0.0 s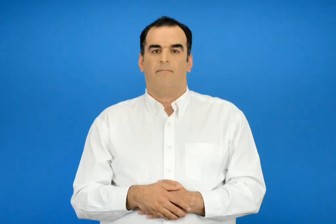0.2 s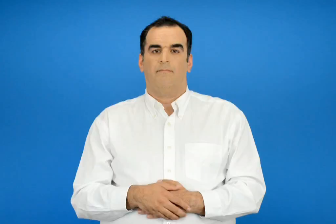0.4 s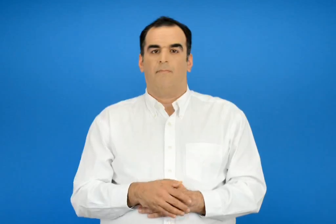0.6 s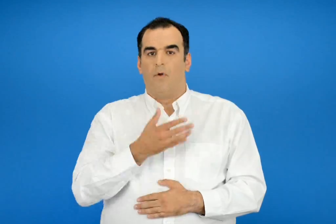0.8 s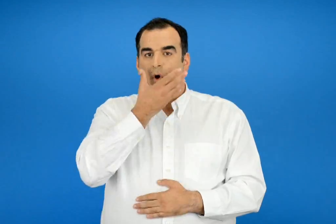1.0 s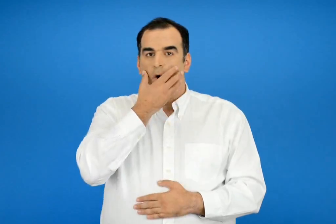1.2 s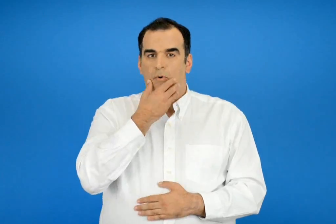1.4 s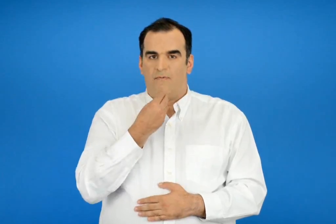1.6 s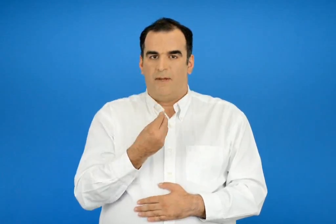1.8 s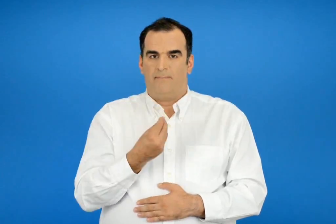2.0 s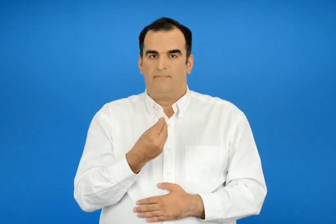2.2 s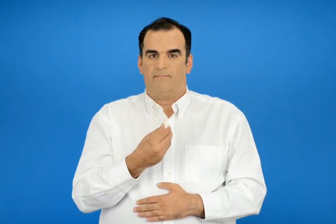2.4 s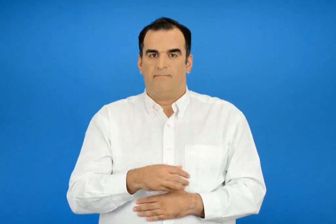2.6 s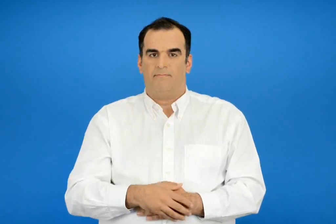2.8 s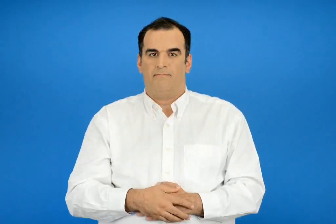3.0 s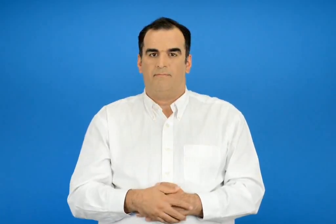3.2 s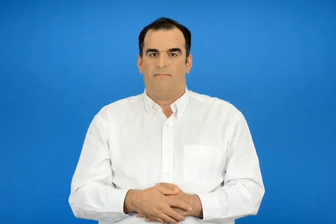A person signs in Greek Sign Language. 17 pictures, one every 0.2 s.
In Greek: ομορφιά
